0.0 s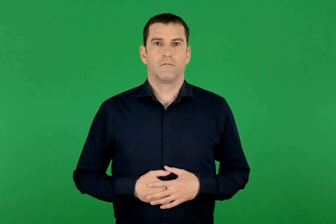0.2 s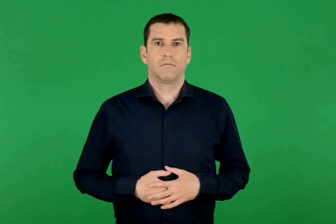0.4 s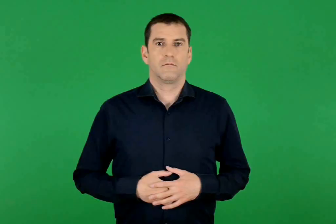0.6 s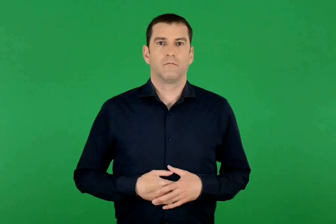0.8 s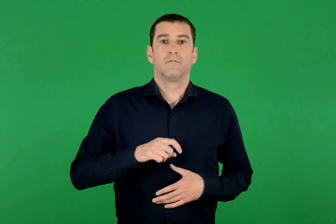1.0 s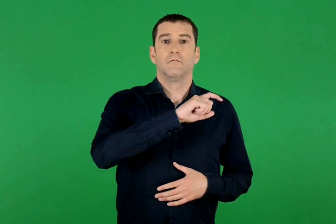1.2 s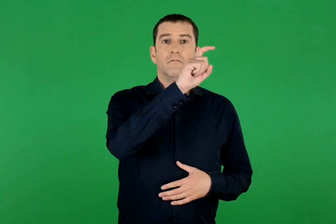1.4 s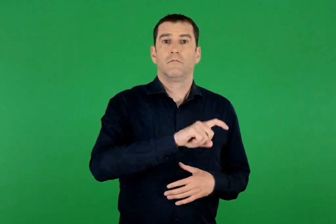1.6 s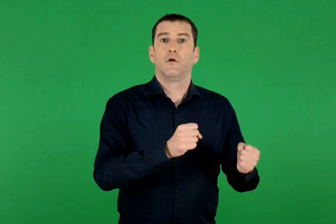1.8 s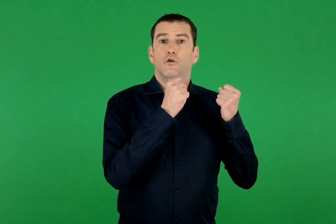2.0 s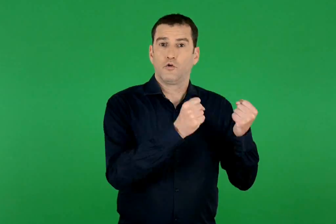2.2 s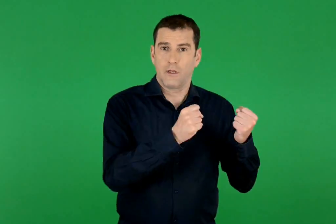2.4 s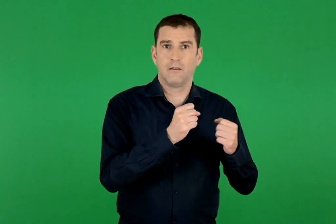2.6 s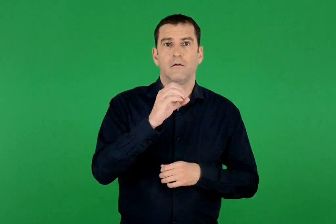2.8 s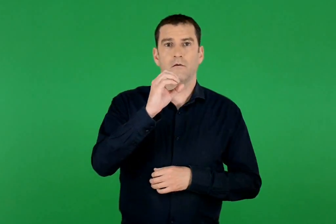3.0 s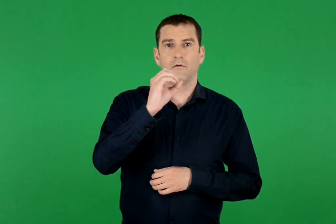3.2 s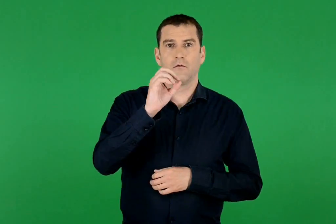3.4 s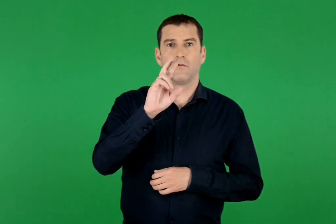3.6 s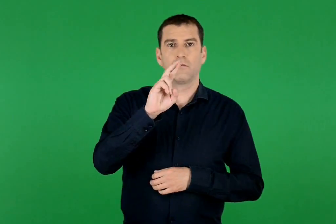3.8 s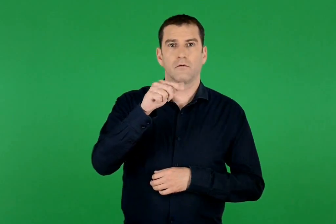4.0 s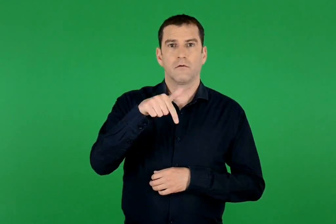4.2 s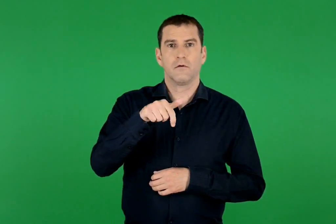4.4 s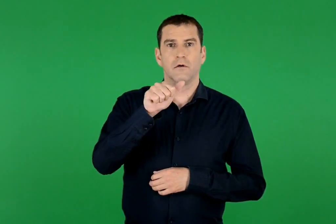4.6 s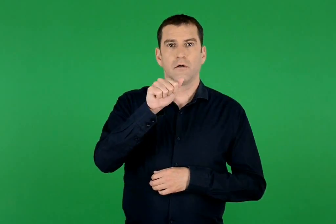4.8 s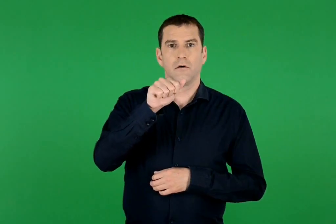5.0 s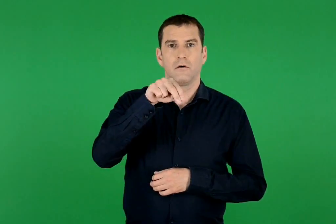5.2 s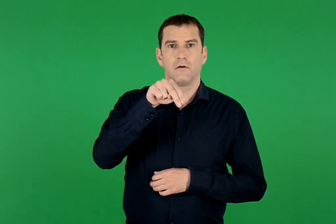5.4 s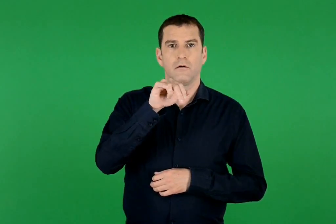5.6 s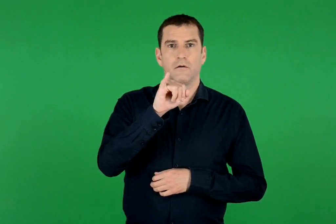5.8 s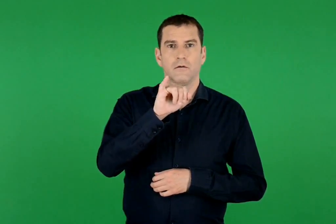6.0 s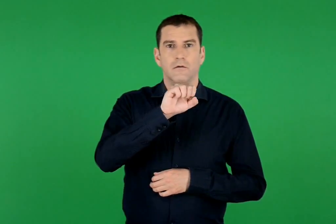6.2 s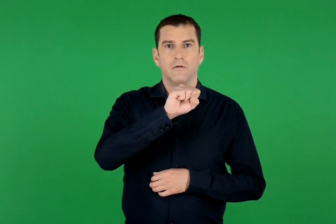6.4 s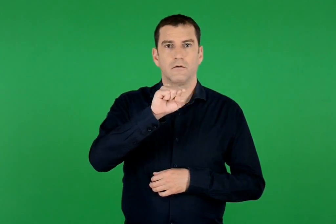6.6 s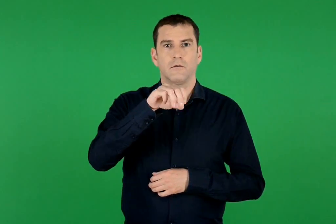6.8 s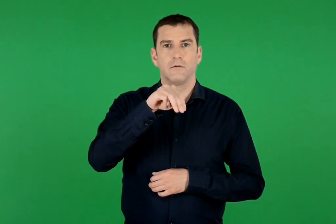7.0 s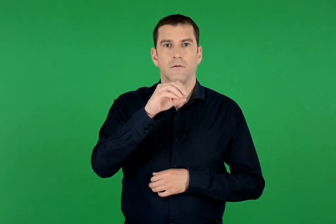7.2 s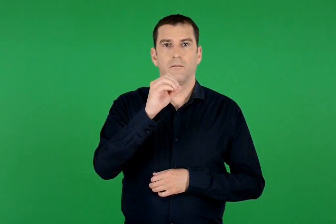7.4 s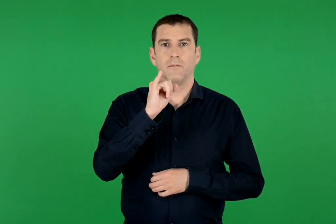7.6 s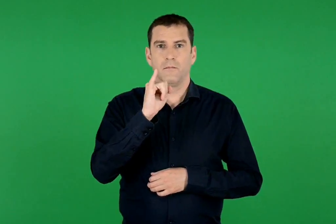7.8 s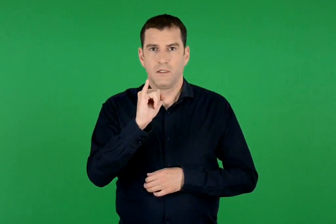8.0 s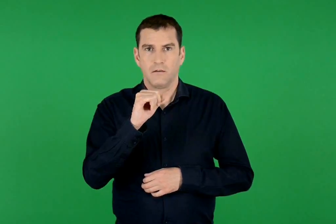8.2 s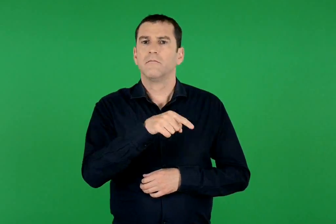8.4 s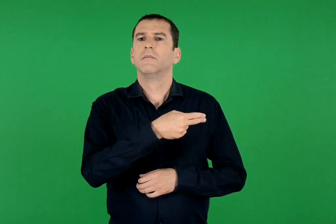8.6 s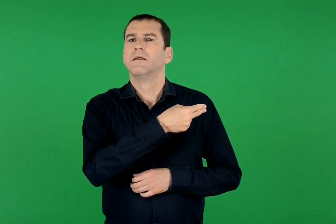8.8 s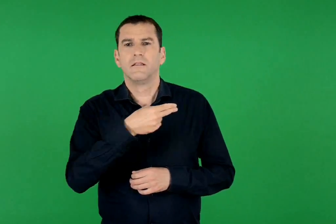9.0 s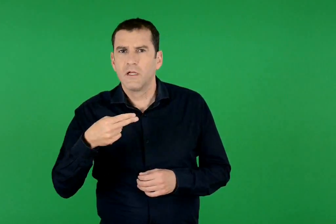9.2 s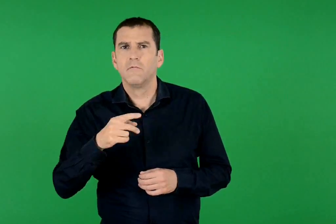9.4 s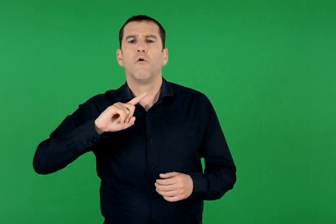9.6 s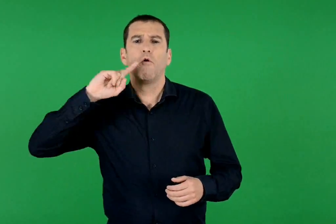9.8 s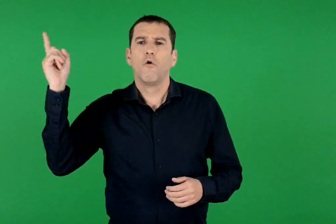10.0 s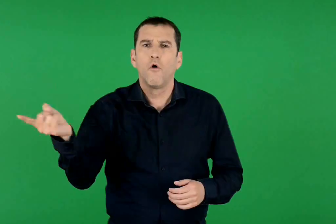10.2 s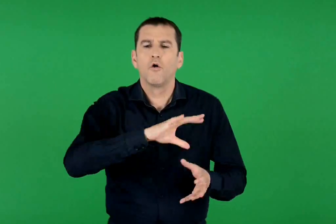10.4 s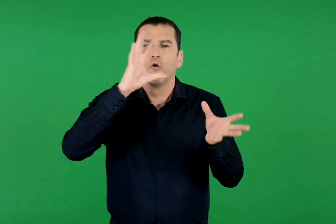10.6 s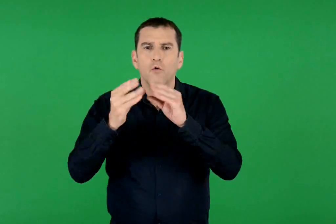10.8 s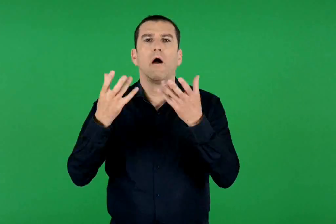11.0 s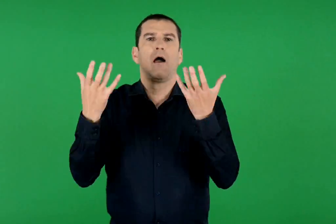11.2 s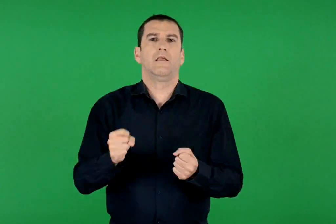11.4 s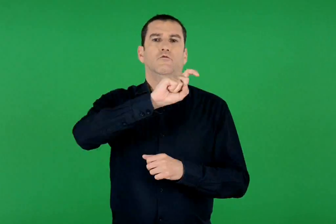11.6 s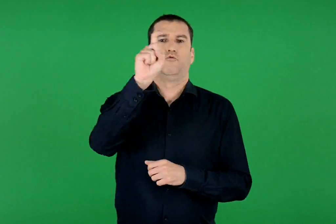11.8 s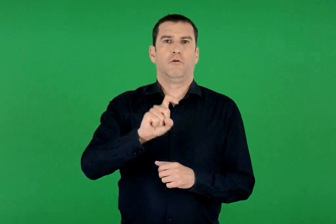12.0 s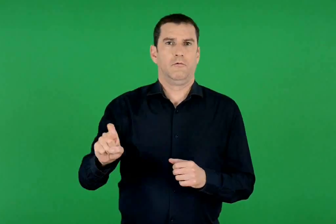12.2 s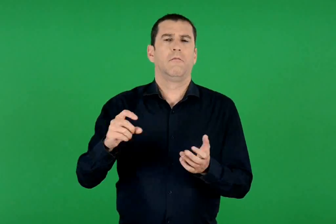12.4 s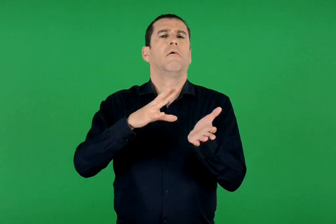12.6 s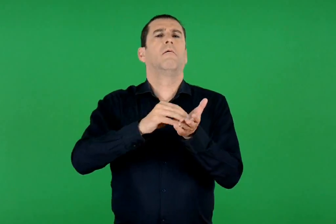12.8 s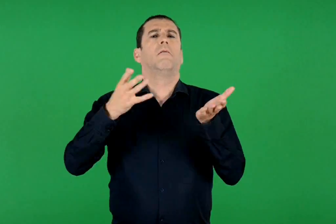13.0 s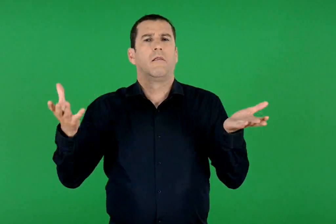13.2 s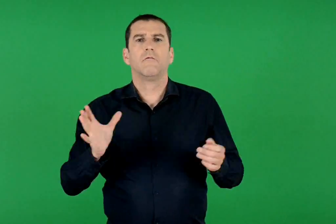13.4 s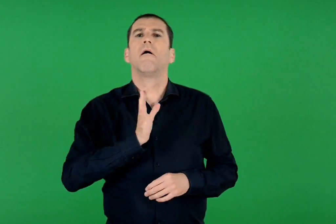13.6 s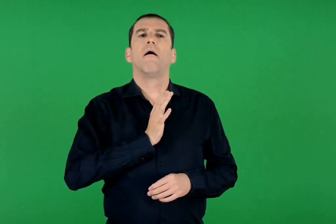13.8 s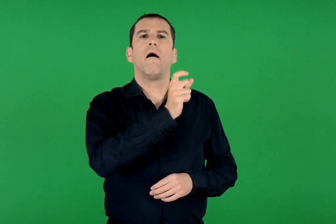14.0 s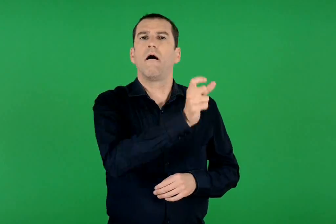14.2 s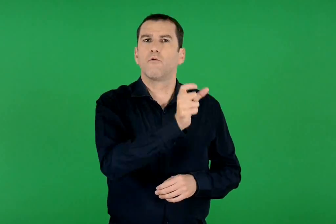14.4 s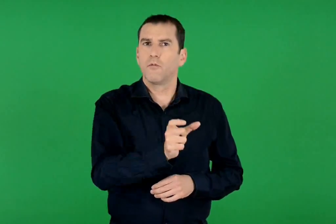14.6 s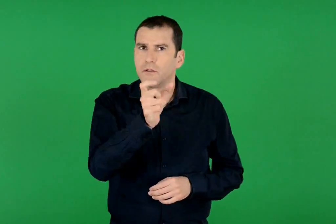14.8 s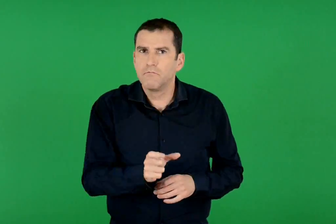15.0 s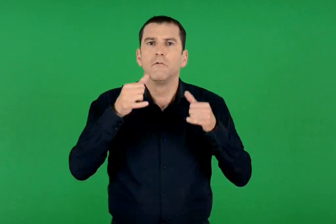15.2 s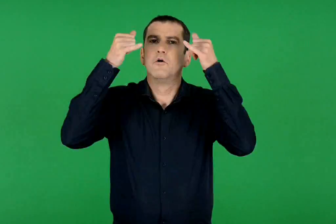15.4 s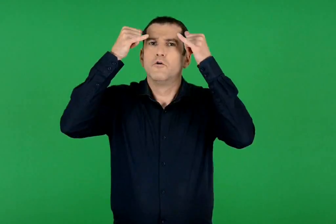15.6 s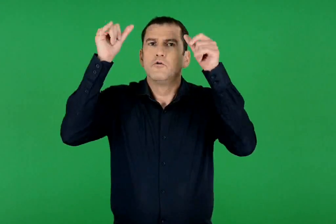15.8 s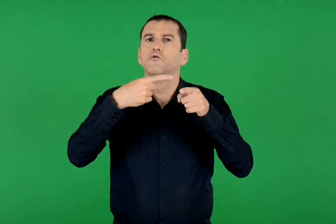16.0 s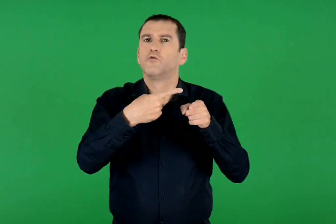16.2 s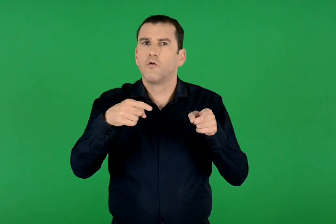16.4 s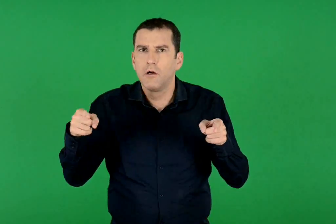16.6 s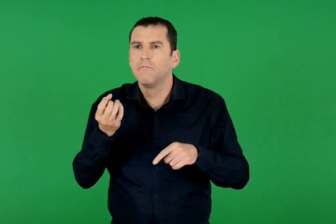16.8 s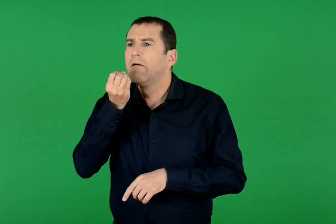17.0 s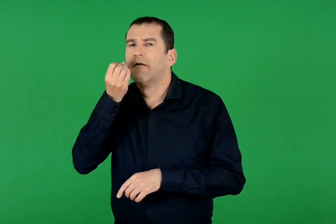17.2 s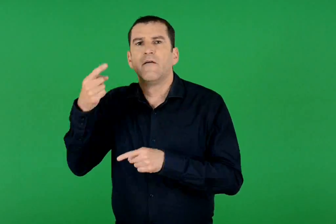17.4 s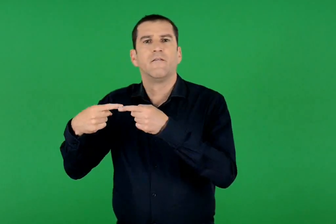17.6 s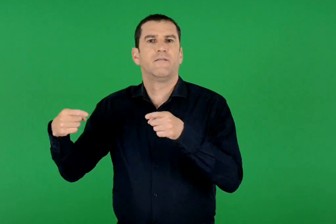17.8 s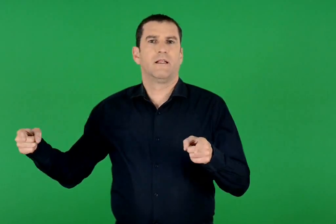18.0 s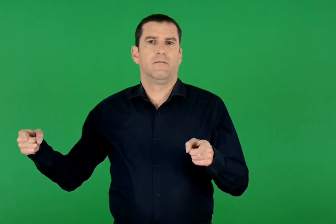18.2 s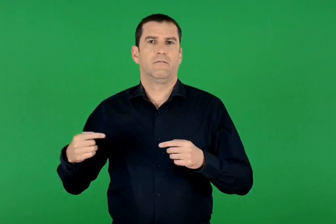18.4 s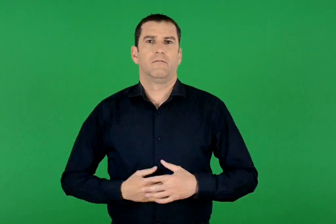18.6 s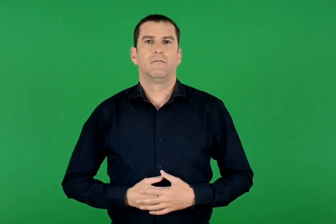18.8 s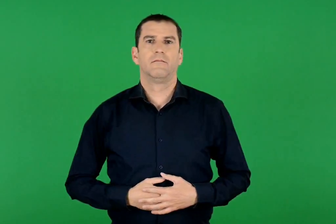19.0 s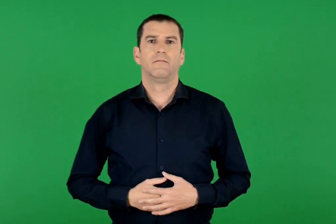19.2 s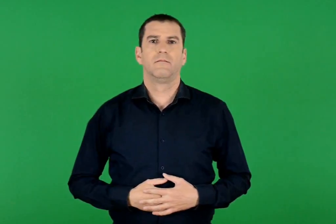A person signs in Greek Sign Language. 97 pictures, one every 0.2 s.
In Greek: ζωντανοί οργανισμοί: όλοι όσοι έχουν ζωή , δηλαδή άνθρωποι , ζώα και φυτά
